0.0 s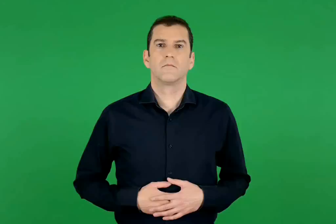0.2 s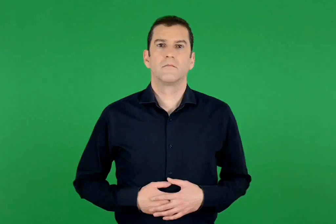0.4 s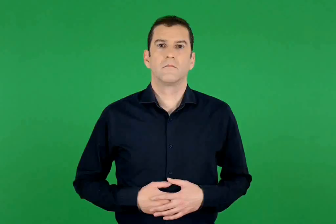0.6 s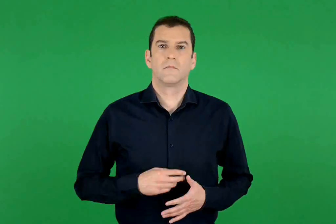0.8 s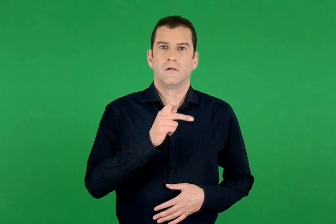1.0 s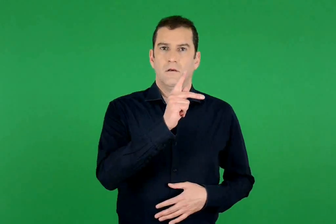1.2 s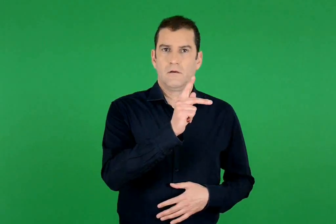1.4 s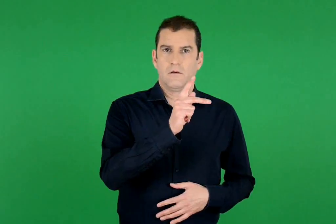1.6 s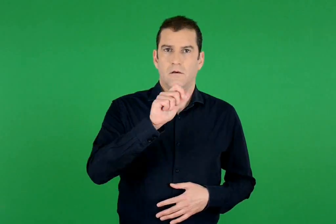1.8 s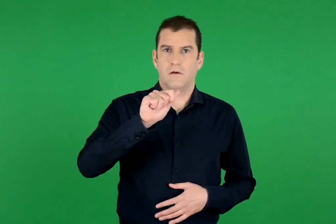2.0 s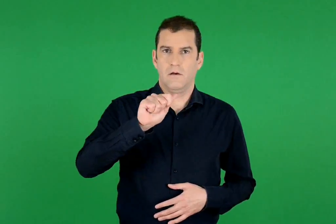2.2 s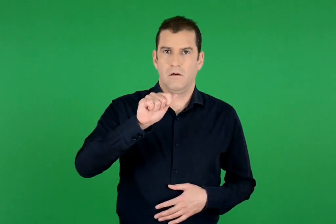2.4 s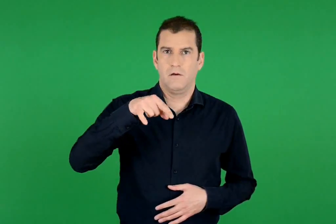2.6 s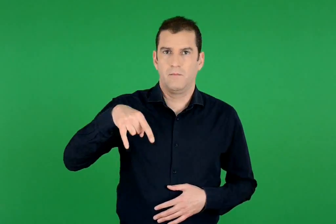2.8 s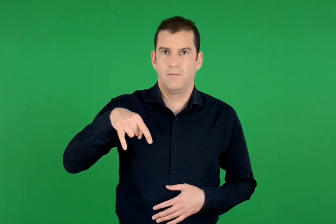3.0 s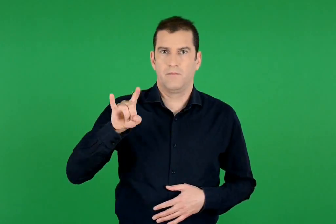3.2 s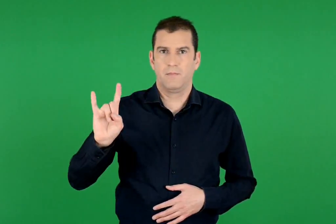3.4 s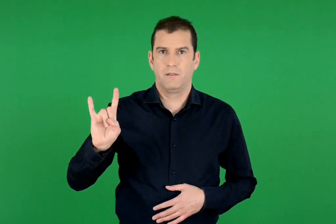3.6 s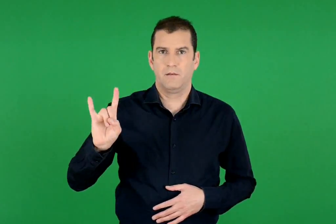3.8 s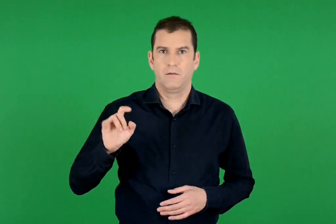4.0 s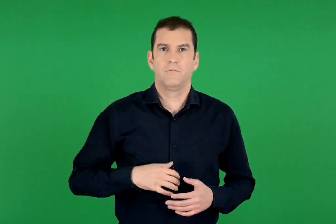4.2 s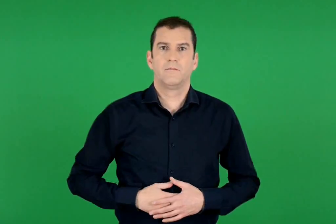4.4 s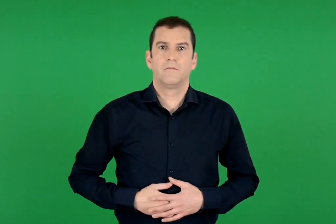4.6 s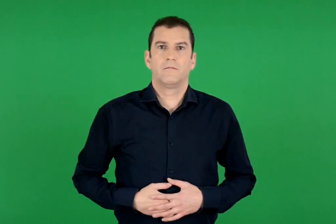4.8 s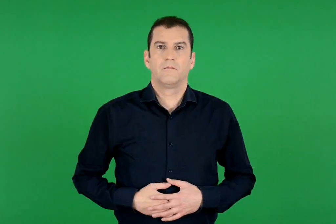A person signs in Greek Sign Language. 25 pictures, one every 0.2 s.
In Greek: καπη
